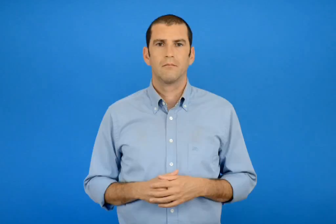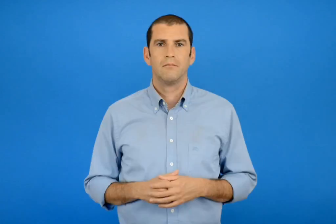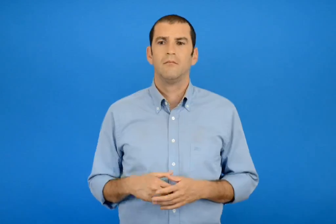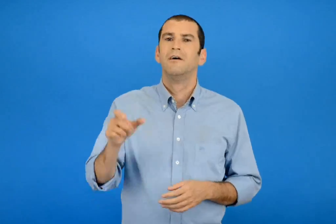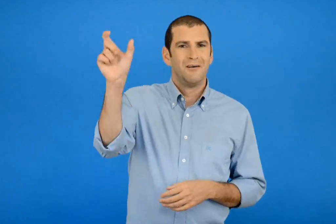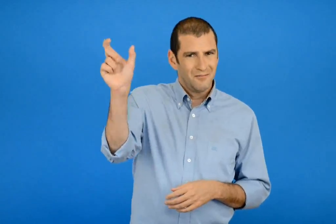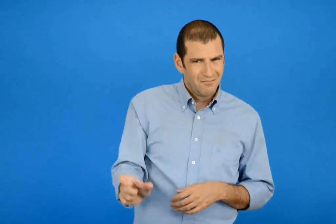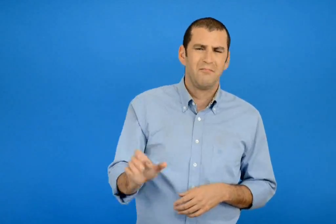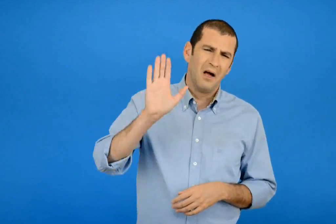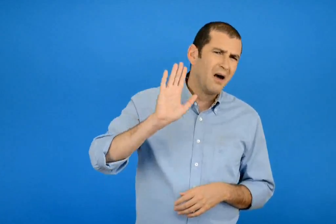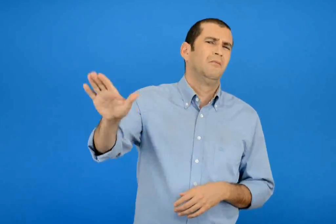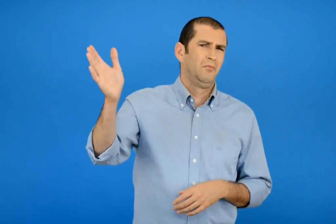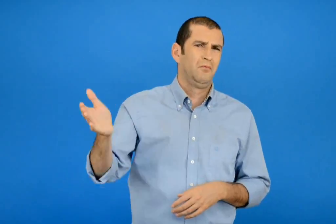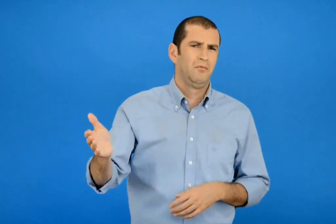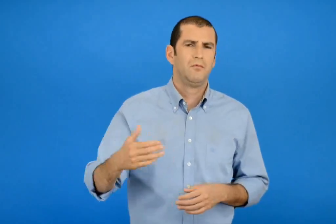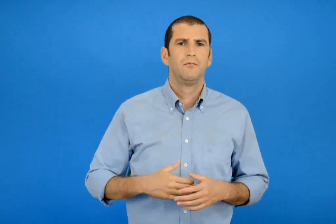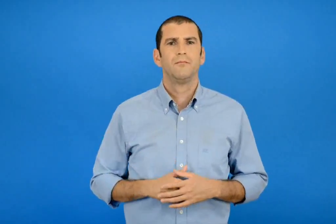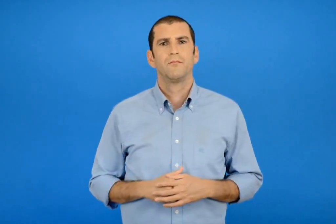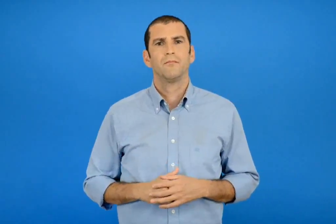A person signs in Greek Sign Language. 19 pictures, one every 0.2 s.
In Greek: άφησε τον
